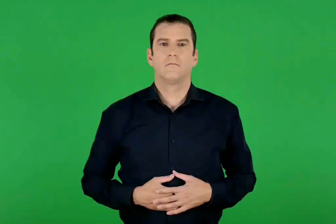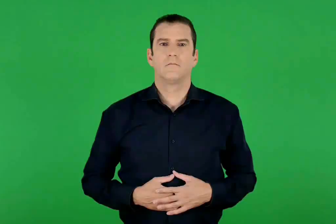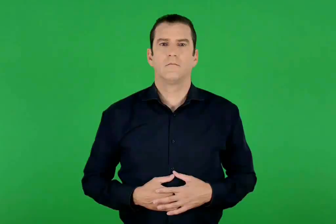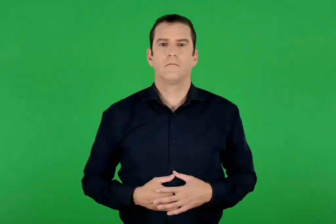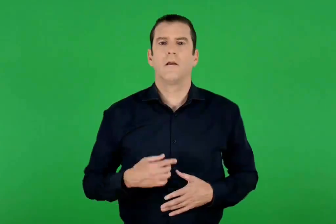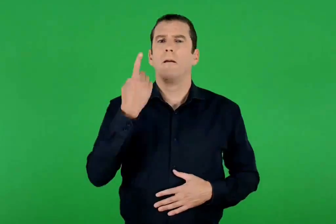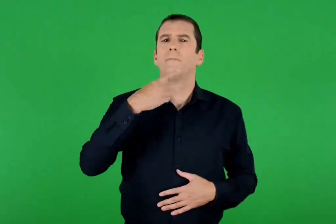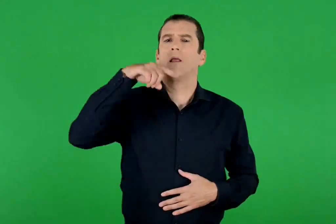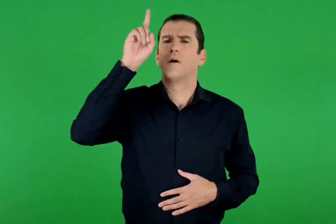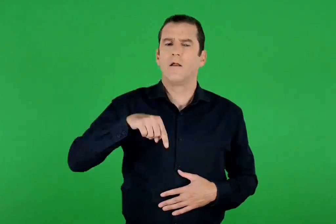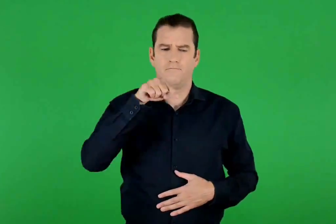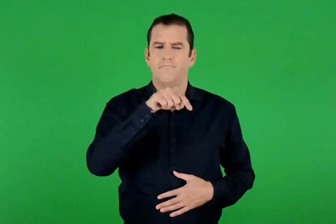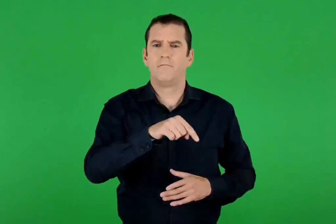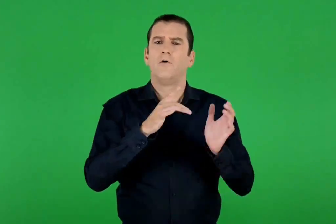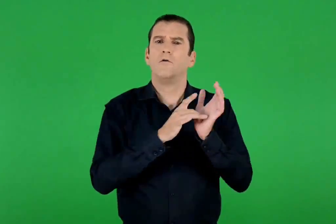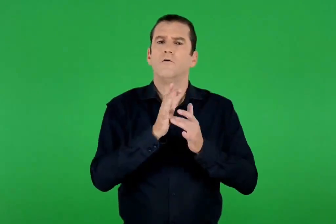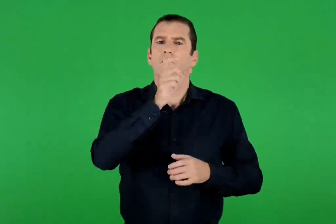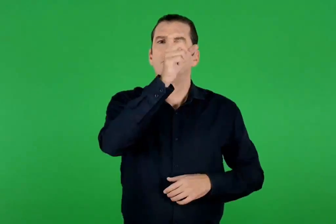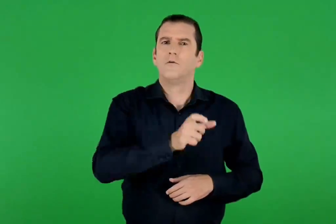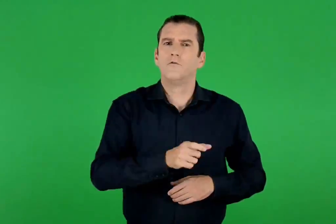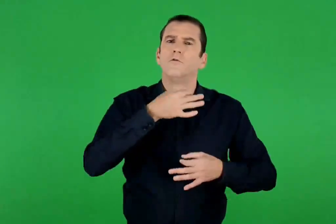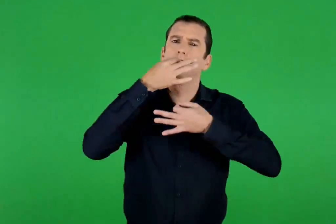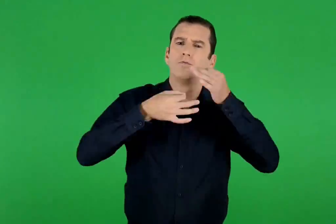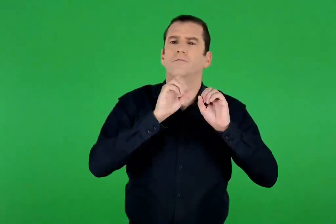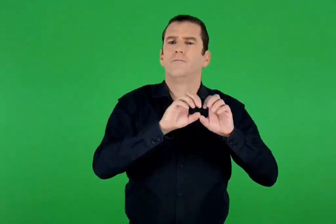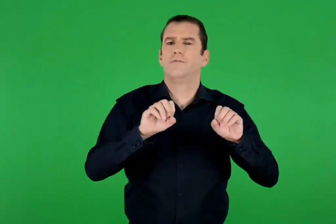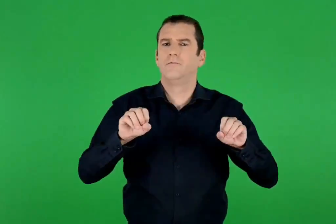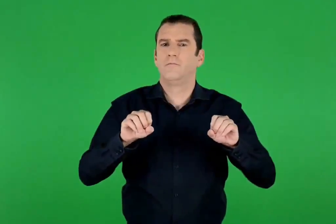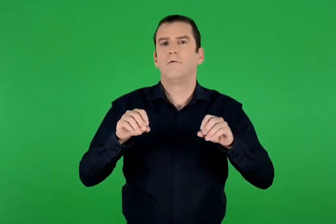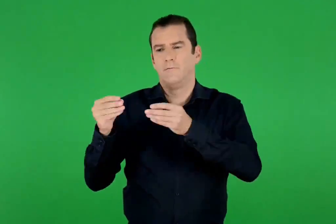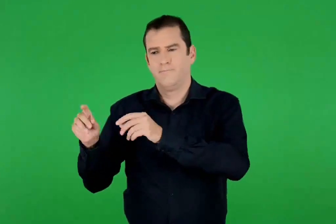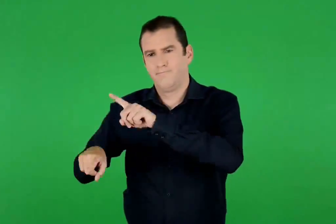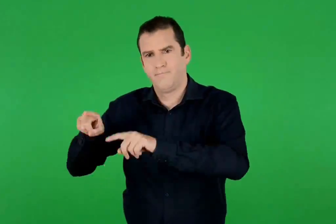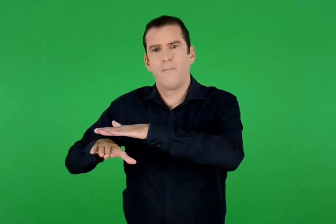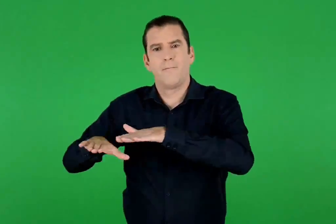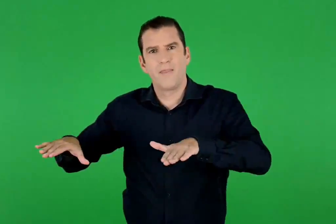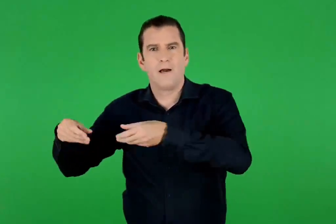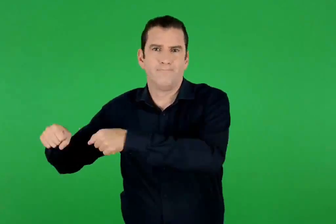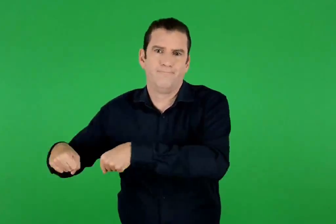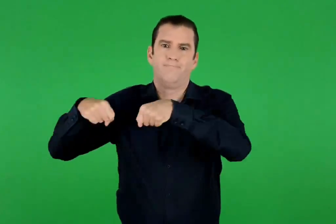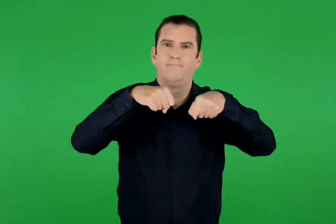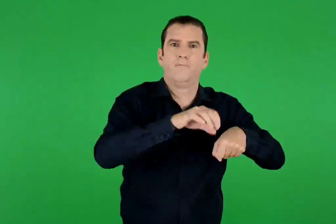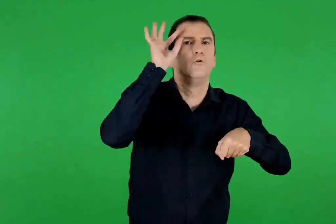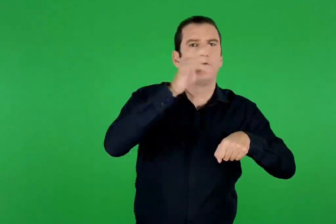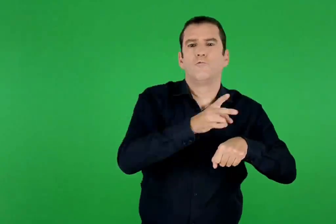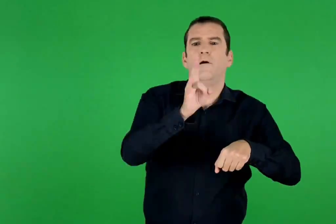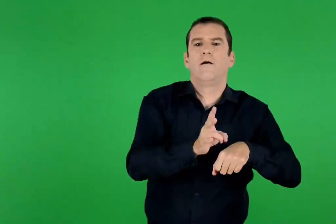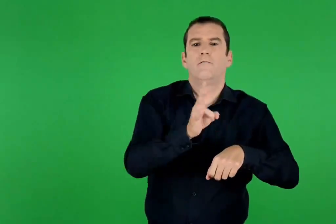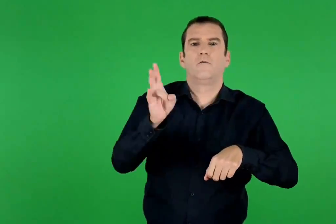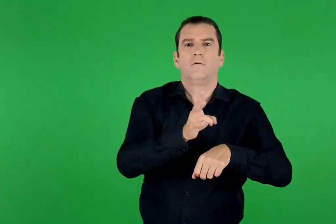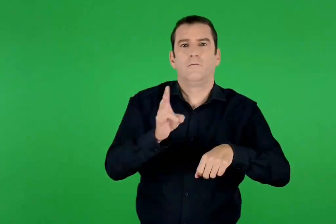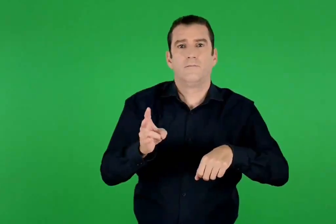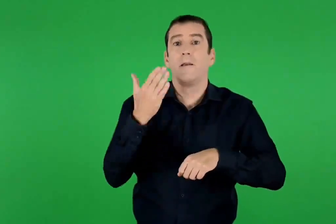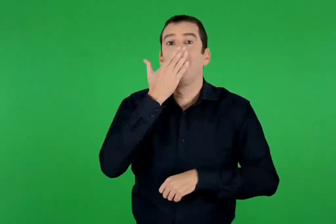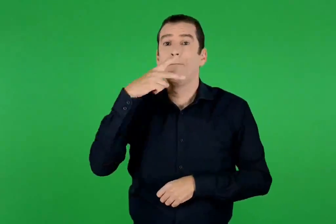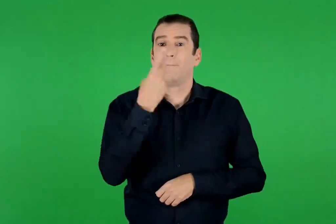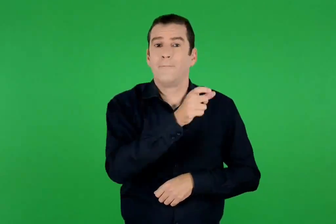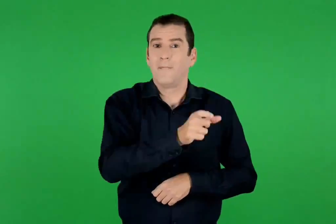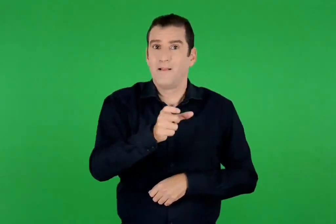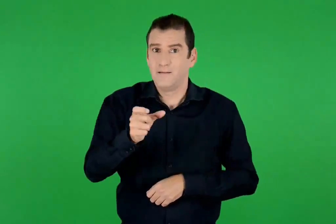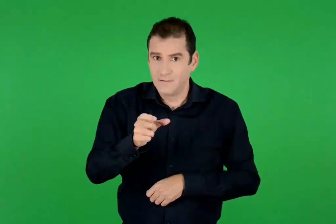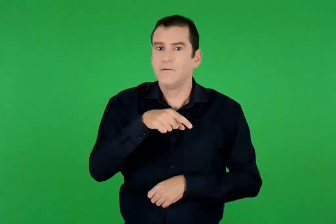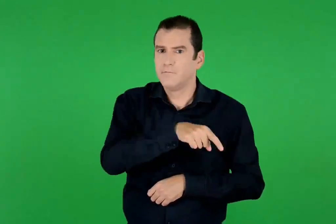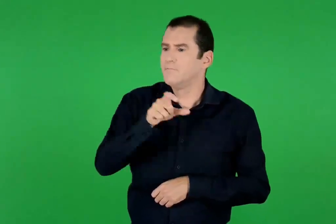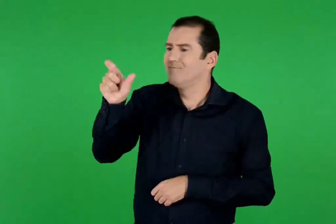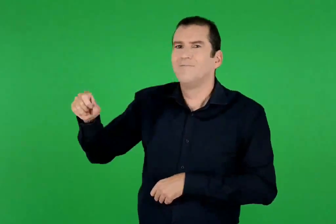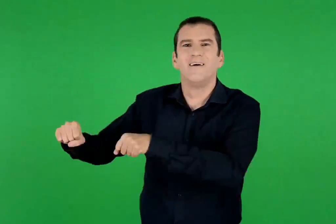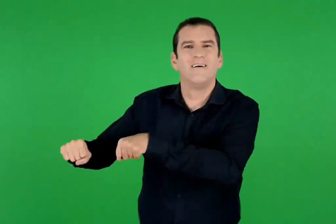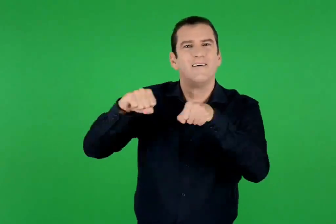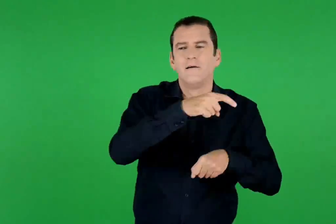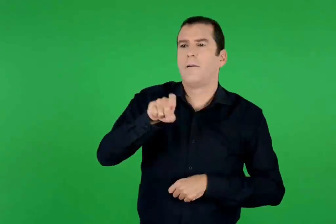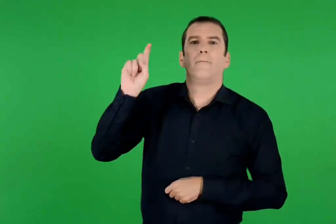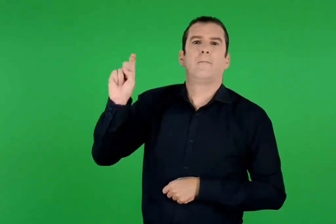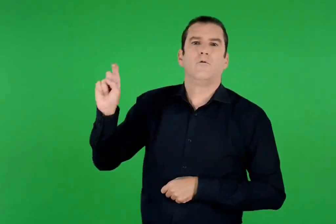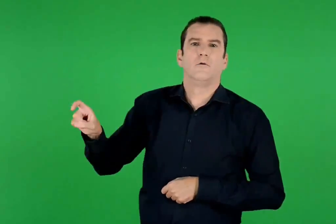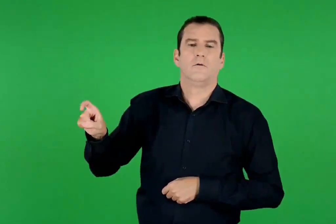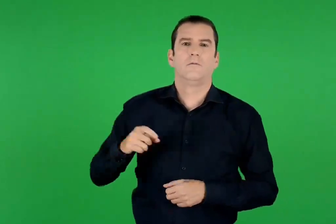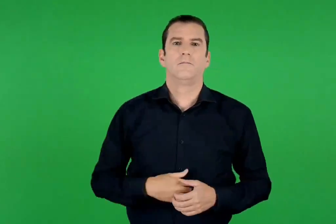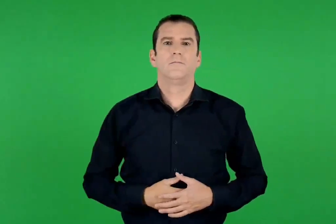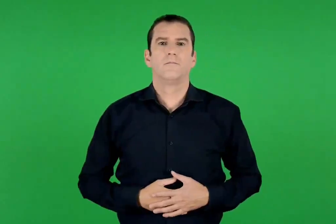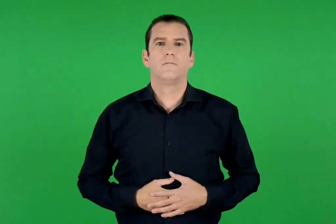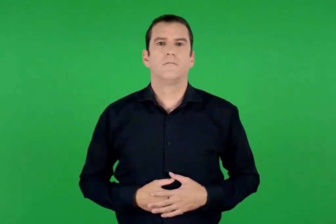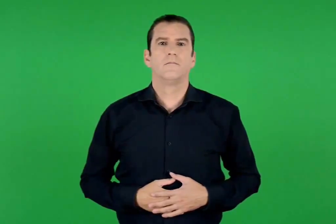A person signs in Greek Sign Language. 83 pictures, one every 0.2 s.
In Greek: μια μέρα , εκεί που ο ιησούς δίδασκε , του έφεραν μερικά παιδιά για να τα ευλογήσει. οι μαθητές όμως μάλωσαν αυτούς που του τα έφεραν
